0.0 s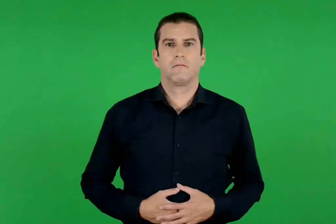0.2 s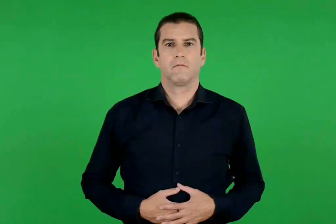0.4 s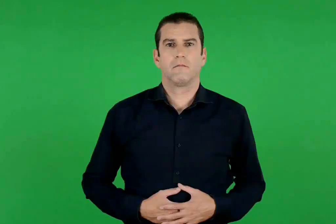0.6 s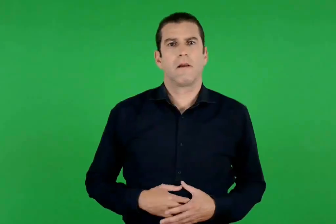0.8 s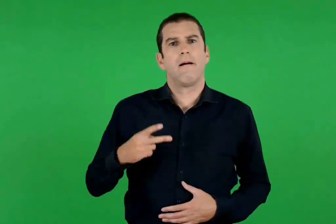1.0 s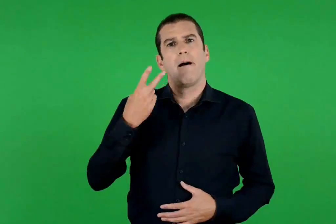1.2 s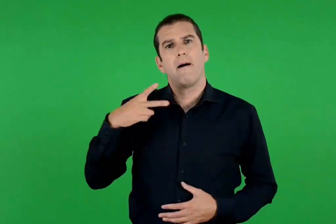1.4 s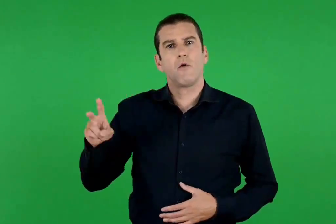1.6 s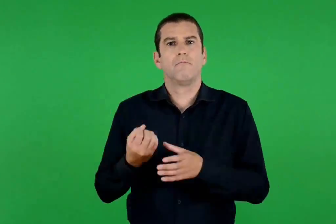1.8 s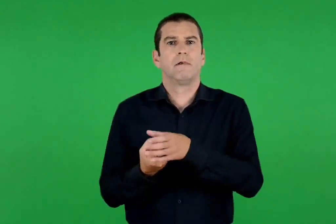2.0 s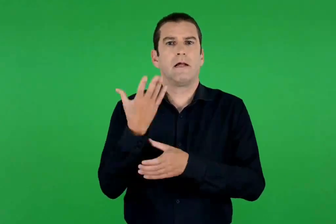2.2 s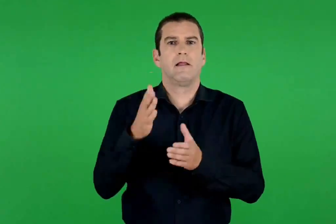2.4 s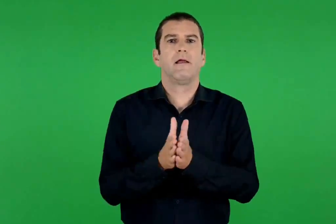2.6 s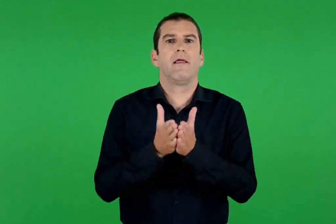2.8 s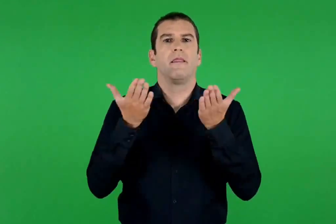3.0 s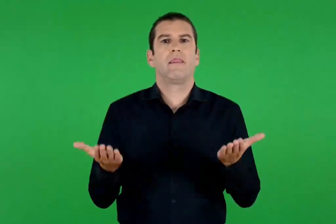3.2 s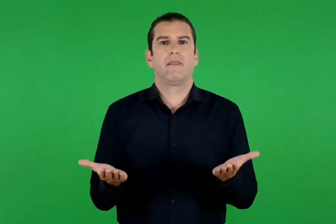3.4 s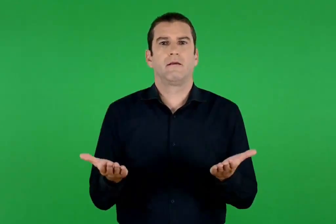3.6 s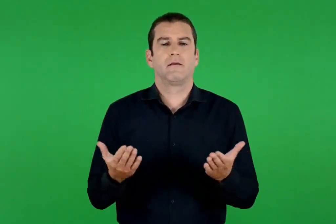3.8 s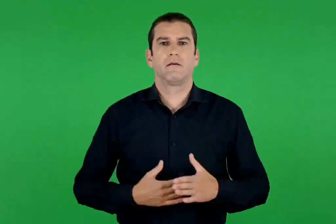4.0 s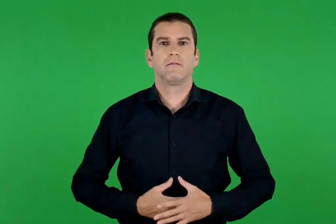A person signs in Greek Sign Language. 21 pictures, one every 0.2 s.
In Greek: από την καινή διαθήκη
